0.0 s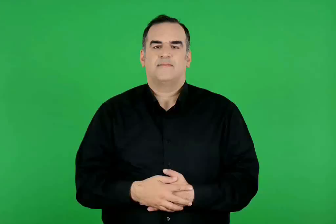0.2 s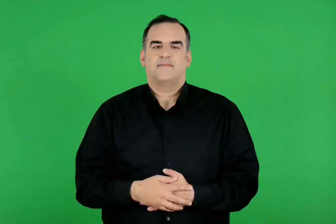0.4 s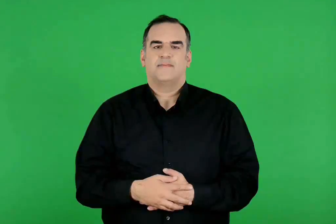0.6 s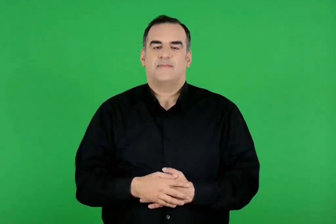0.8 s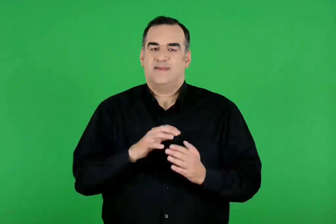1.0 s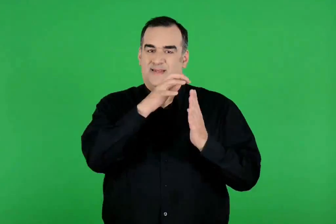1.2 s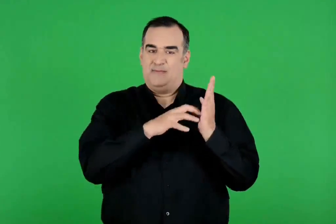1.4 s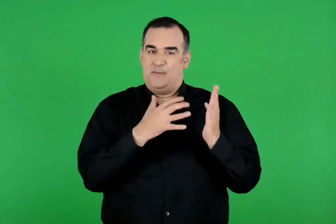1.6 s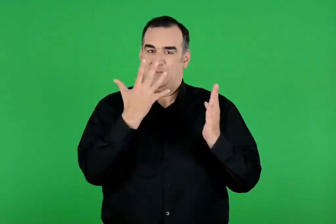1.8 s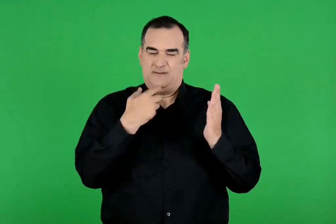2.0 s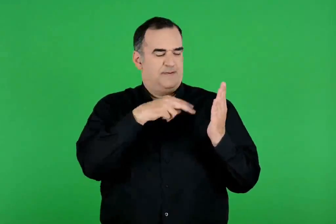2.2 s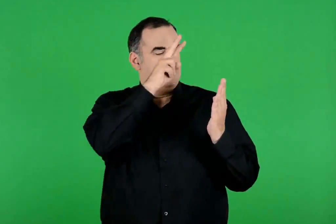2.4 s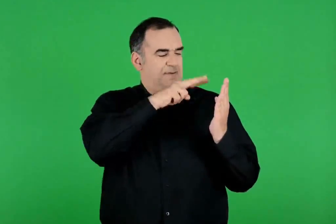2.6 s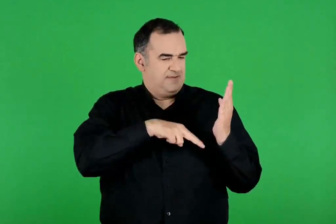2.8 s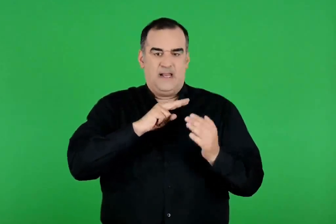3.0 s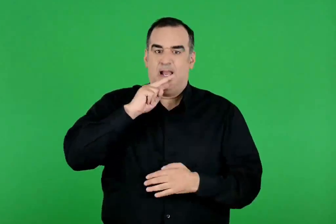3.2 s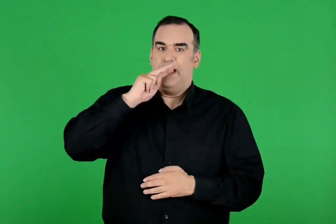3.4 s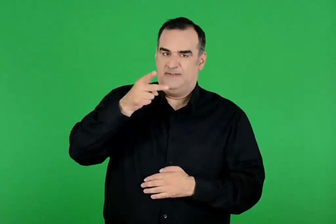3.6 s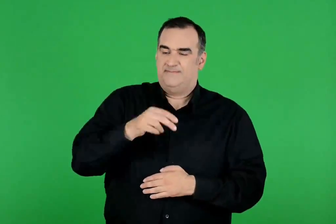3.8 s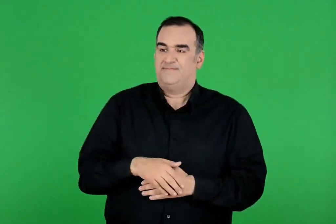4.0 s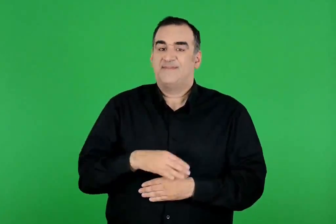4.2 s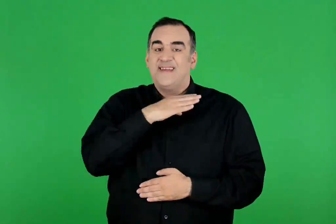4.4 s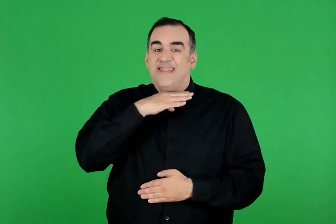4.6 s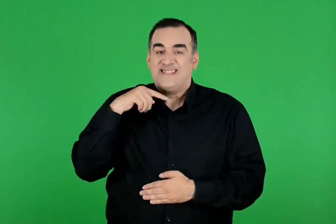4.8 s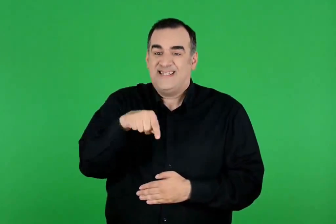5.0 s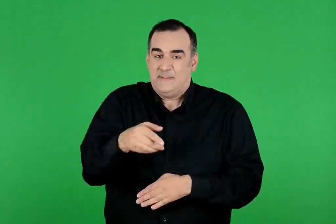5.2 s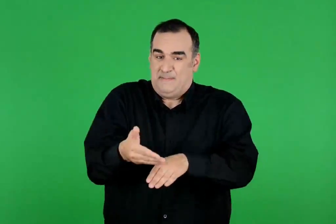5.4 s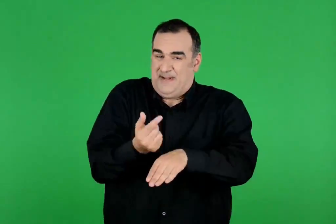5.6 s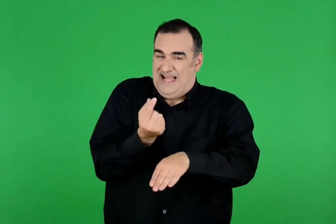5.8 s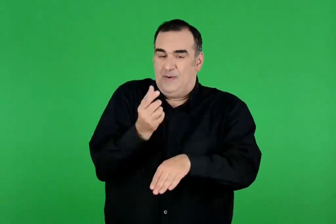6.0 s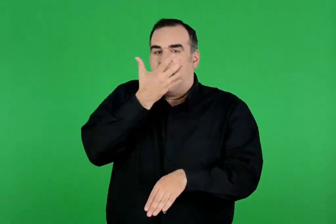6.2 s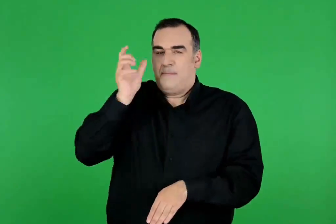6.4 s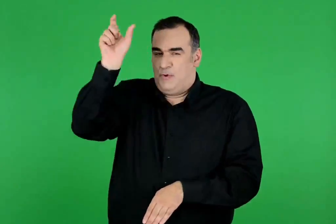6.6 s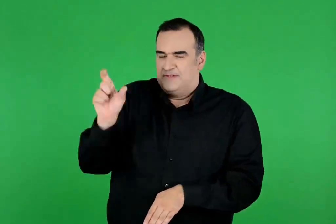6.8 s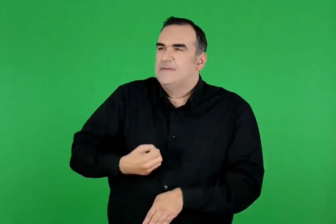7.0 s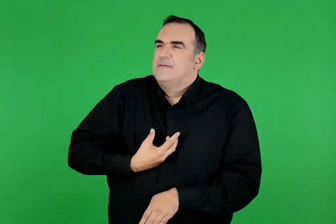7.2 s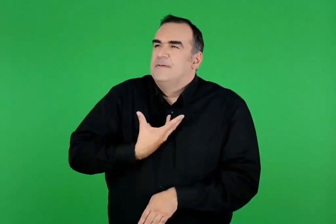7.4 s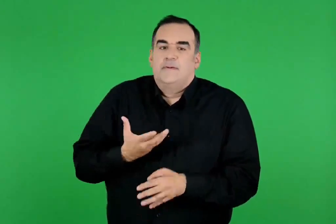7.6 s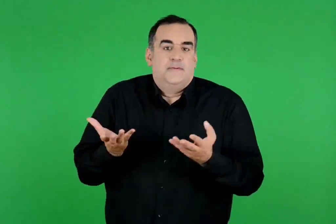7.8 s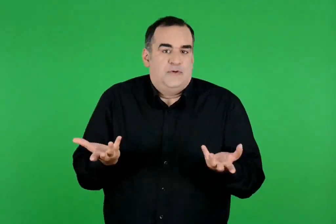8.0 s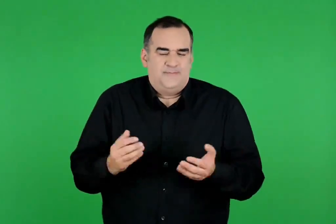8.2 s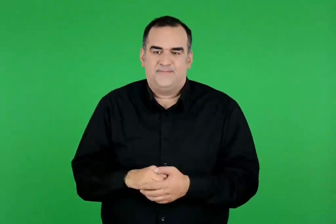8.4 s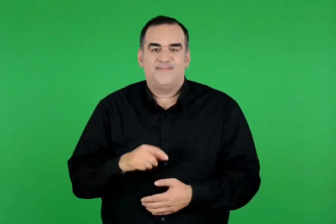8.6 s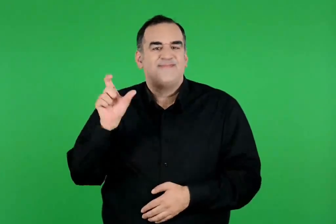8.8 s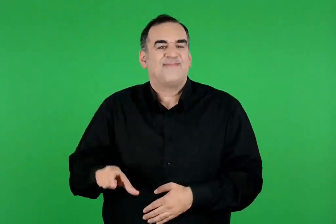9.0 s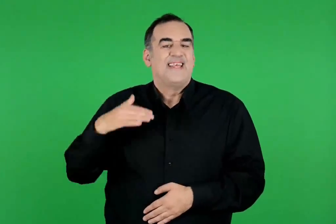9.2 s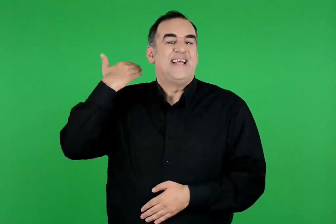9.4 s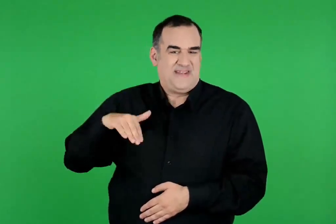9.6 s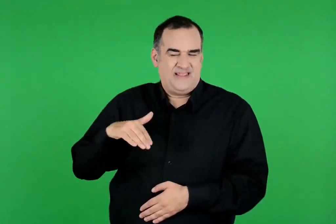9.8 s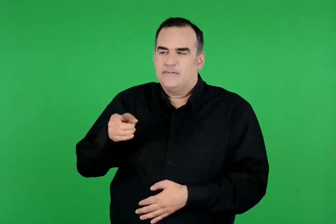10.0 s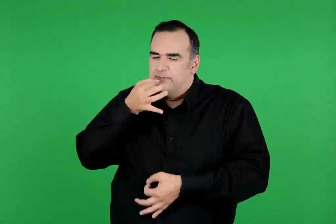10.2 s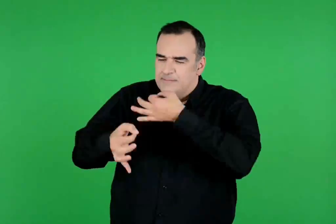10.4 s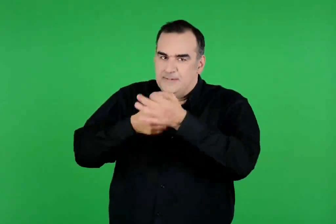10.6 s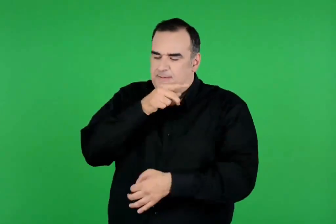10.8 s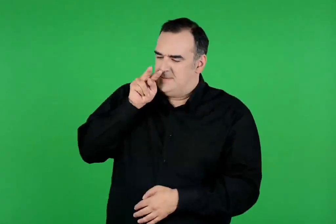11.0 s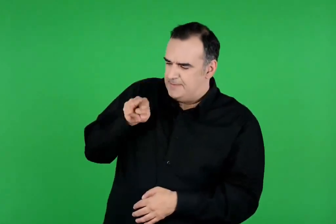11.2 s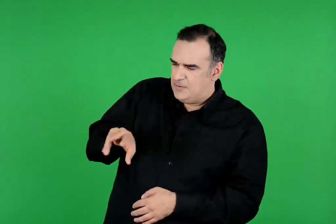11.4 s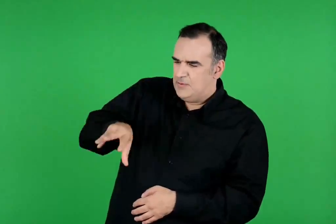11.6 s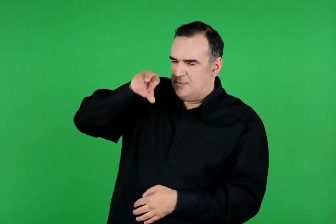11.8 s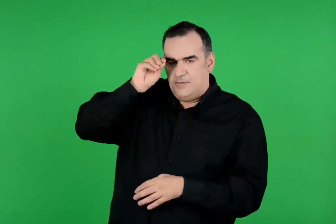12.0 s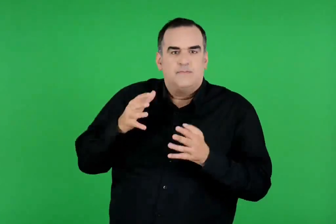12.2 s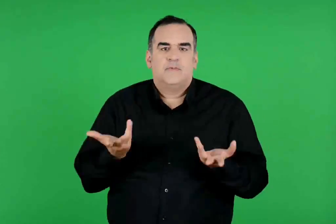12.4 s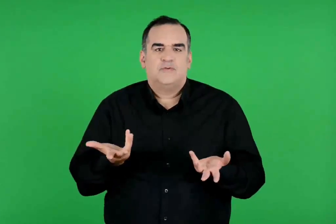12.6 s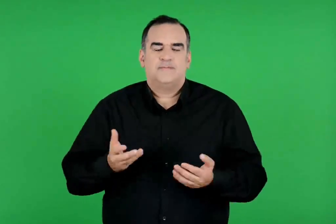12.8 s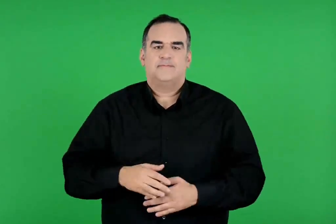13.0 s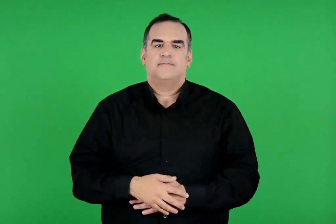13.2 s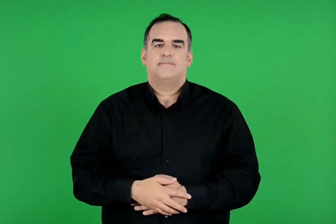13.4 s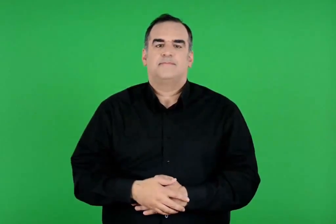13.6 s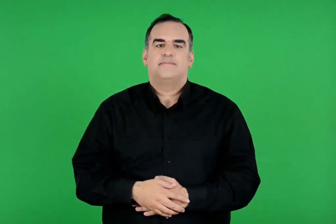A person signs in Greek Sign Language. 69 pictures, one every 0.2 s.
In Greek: διαβάζω το κείμενο 5 και απαντώ. πώς νιώθει ο αγαμέμνονας , λίγο πριν από τη θυσία ; πώς χαρακτηρίζεις την ιφιγένεια από τα λόγια της ;
